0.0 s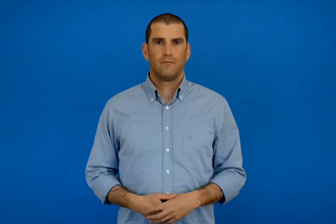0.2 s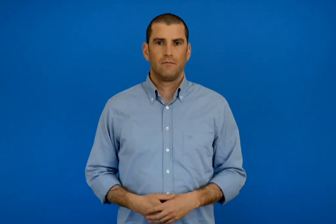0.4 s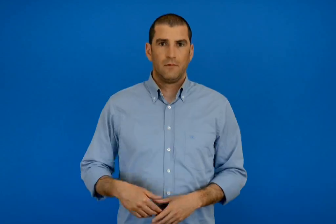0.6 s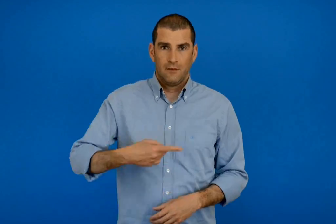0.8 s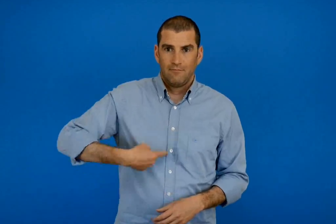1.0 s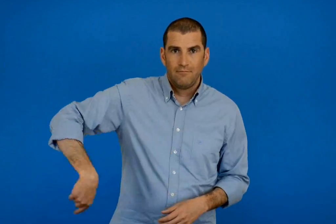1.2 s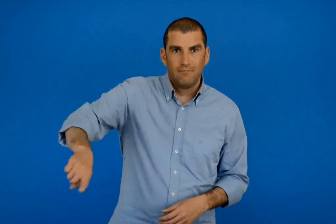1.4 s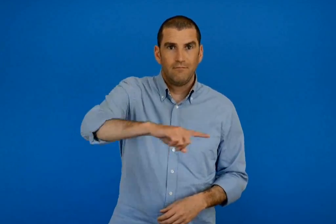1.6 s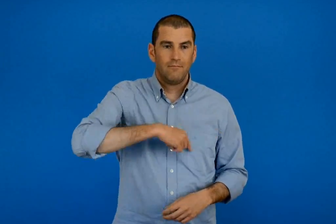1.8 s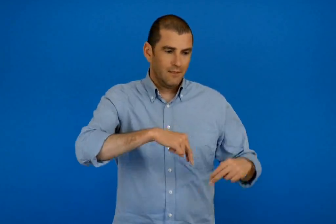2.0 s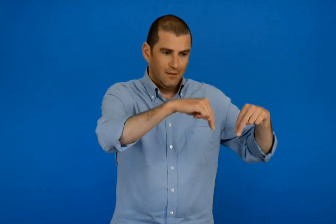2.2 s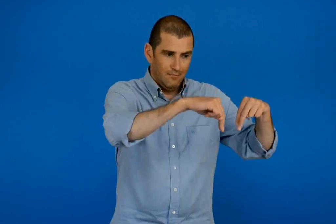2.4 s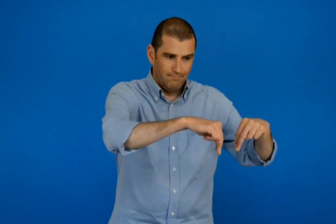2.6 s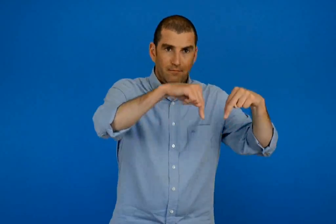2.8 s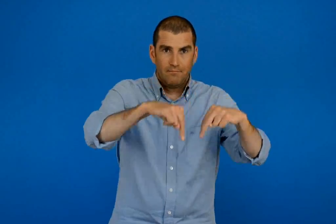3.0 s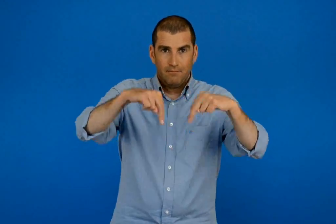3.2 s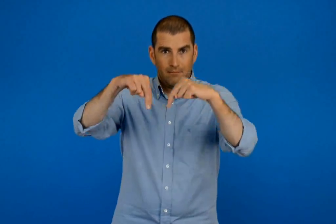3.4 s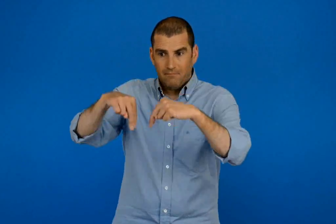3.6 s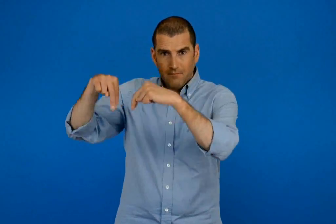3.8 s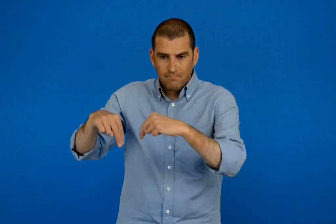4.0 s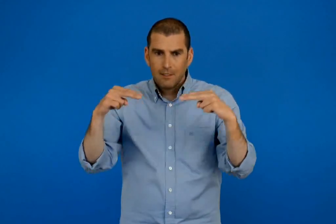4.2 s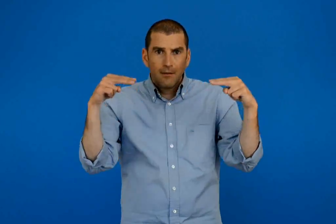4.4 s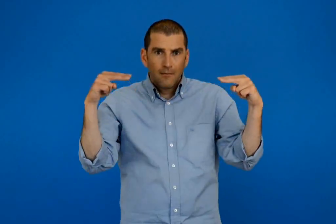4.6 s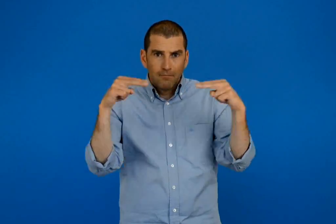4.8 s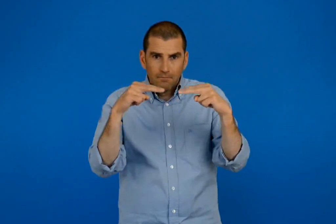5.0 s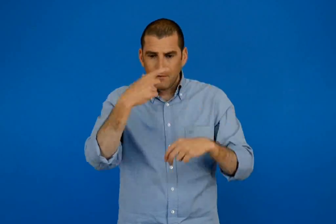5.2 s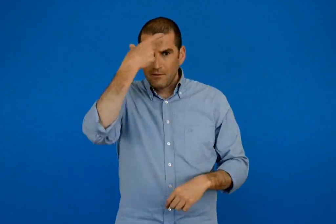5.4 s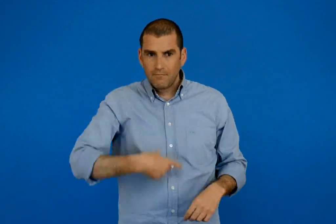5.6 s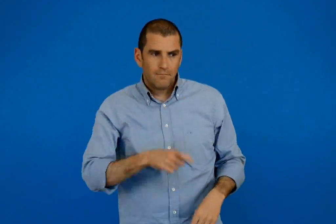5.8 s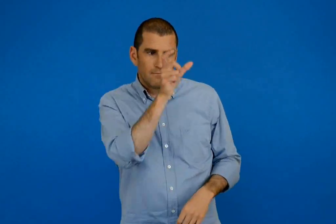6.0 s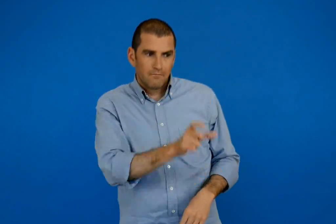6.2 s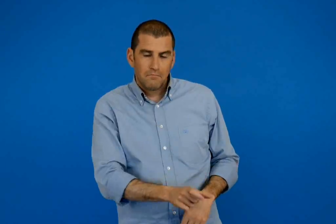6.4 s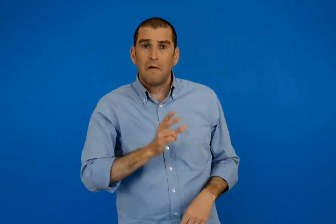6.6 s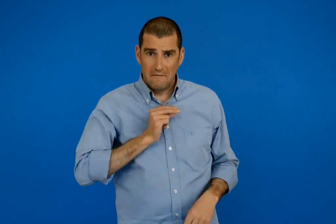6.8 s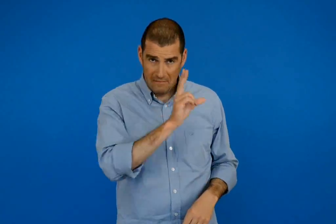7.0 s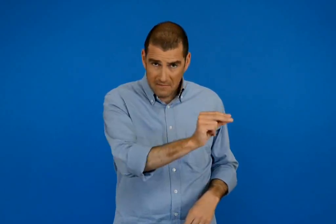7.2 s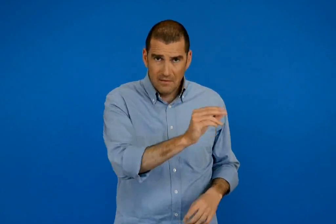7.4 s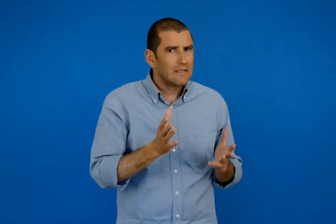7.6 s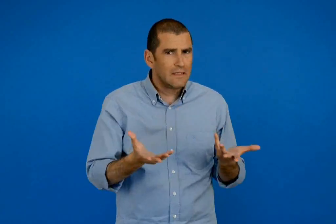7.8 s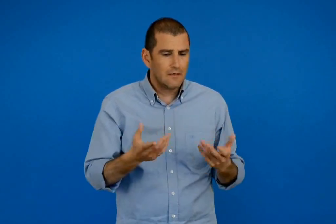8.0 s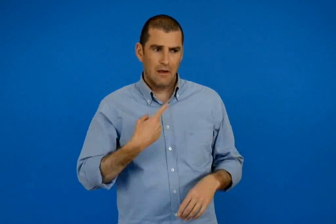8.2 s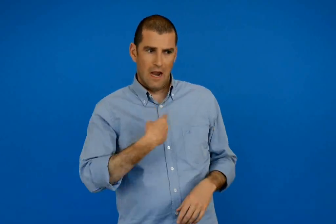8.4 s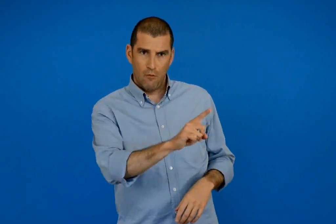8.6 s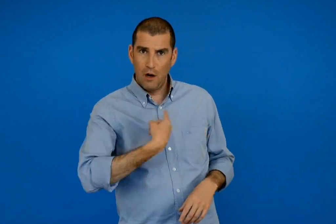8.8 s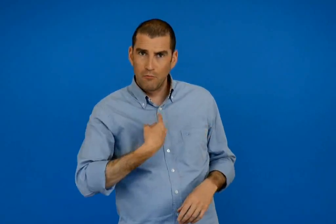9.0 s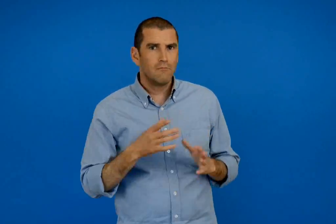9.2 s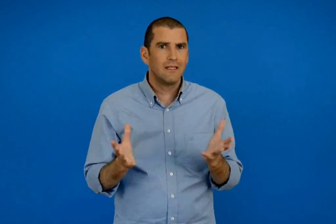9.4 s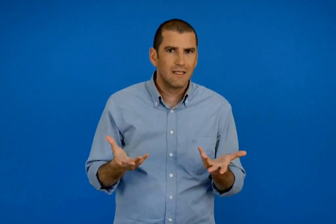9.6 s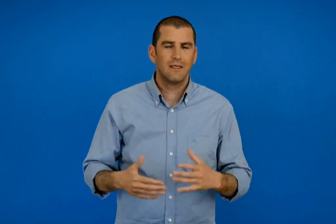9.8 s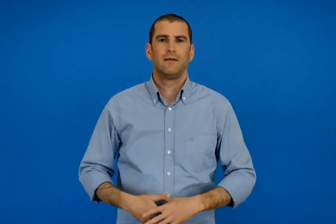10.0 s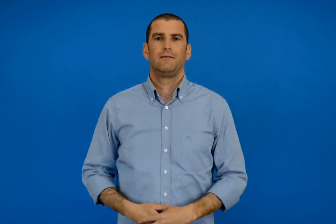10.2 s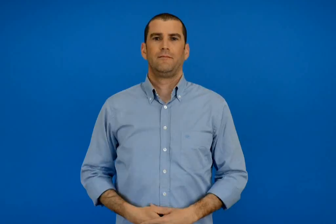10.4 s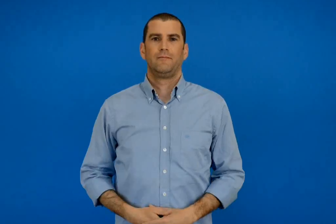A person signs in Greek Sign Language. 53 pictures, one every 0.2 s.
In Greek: γινόμαστε ζευγάρια παρατηρούμε το παιδί απέναντι μας σε τι μοιάζουμε ; σε τι διαφέρουμε ;
